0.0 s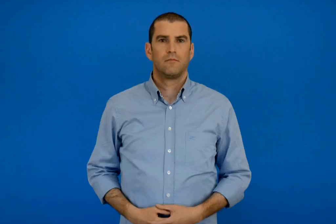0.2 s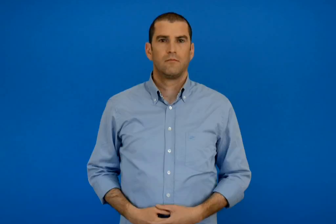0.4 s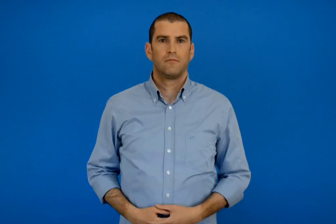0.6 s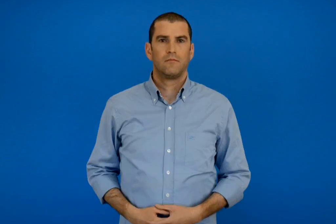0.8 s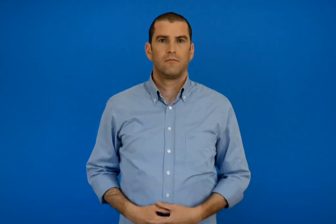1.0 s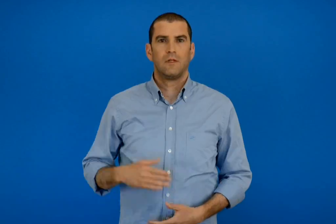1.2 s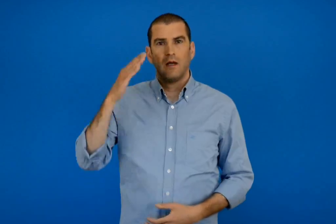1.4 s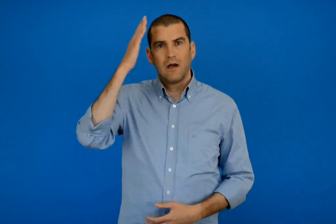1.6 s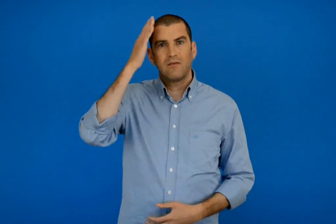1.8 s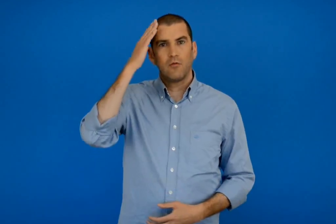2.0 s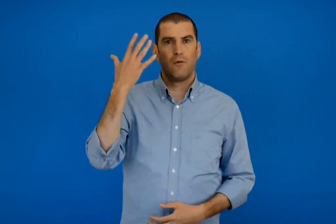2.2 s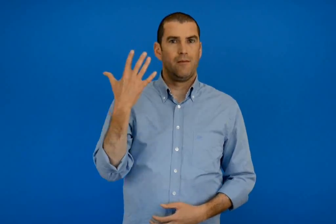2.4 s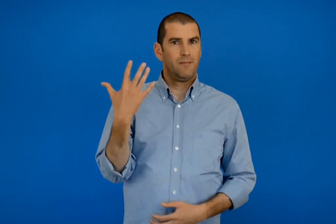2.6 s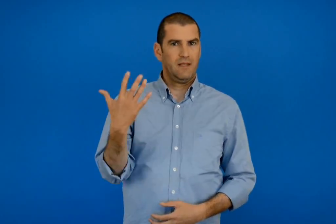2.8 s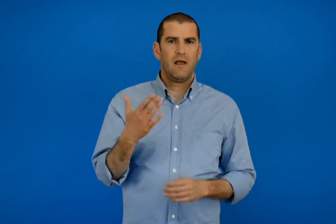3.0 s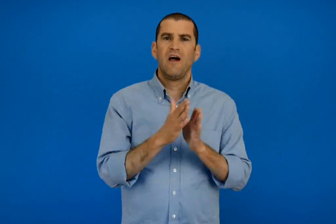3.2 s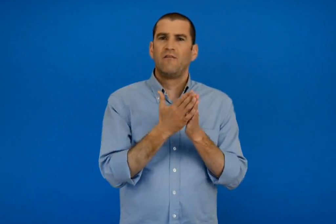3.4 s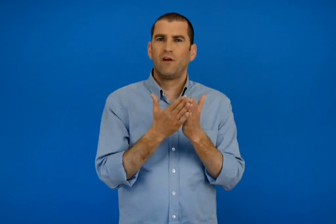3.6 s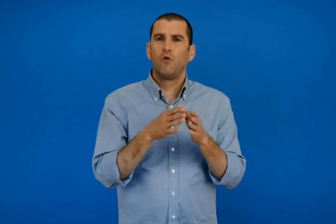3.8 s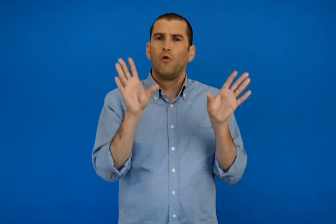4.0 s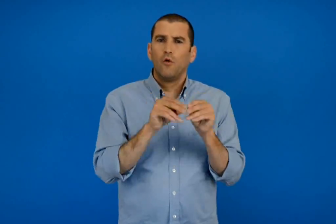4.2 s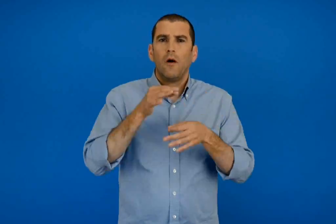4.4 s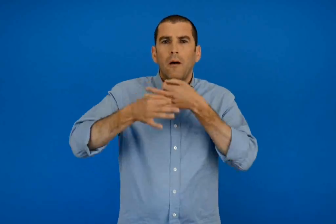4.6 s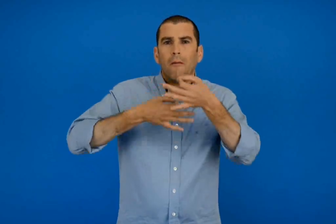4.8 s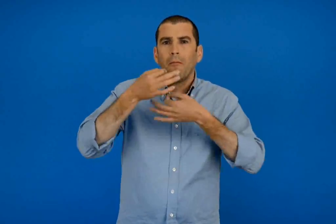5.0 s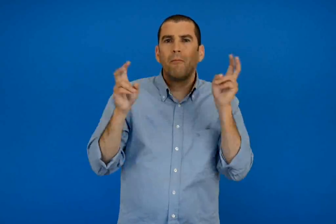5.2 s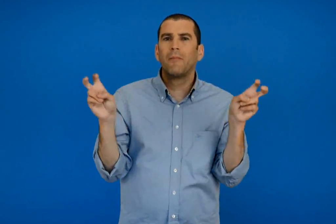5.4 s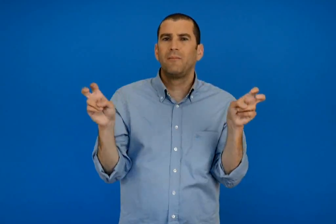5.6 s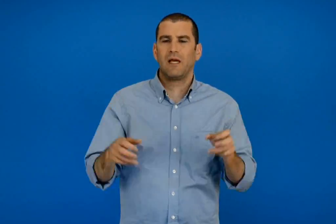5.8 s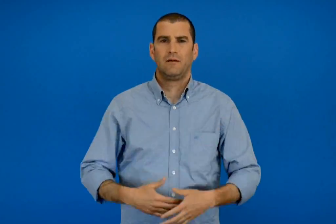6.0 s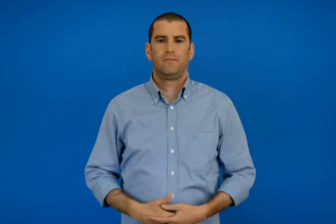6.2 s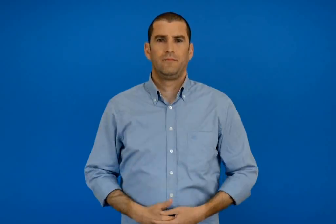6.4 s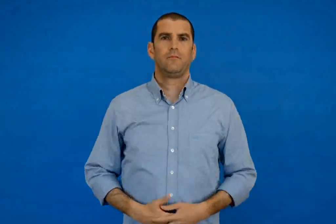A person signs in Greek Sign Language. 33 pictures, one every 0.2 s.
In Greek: κεφάλαιο 5 το βιβλίο των παροιμιών
